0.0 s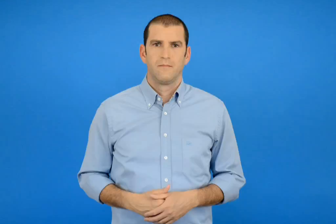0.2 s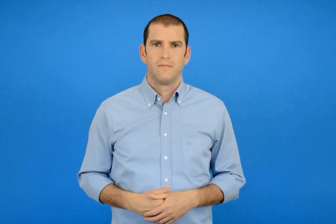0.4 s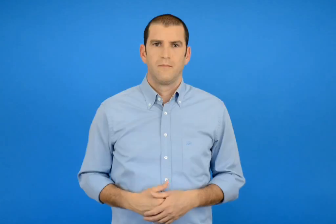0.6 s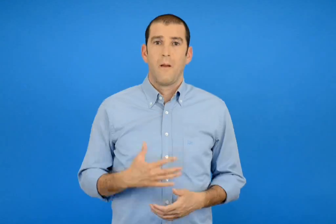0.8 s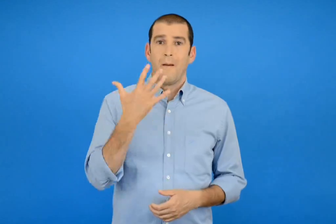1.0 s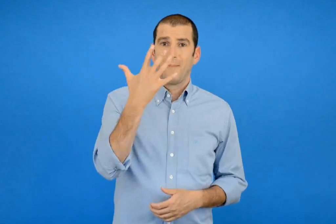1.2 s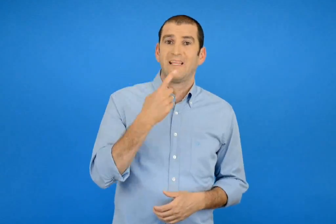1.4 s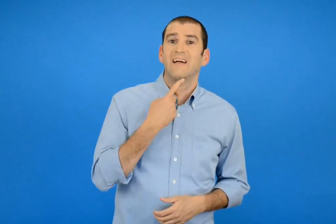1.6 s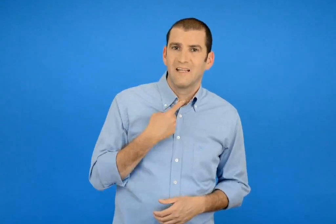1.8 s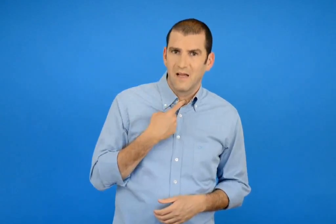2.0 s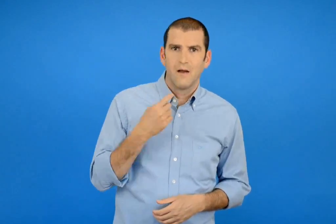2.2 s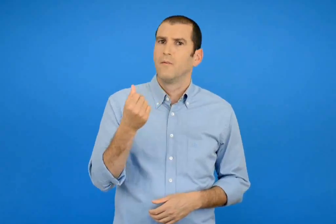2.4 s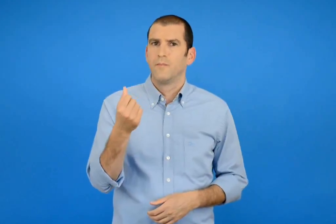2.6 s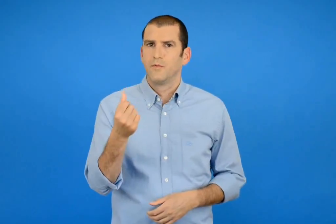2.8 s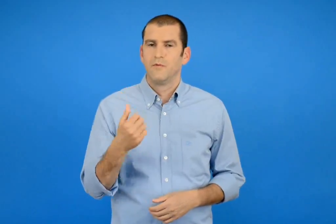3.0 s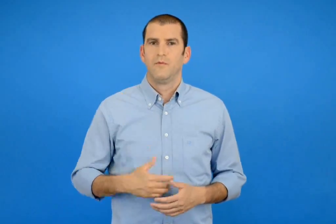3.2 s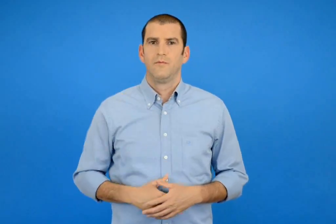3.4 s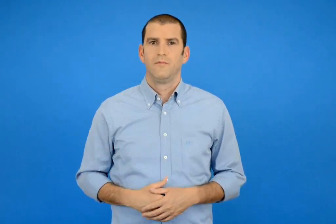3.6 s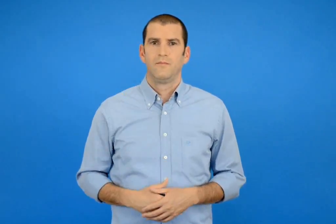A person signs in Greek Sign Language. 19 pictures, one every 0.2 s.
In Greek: τα 5 γλυκά κοστίζουν
